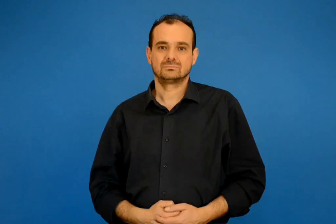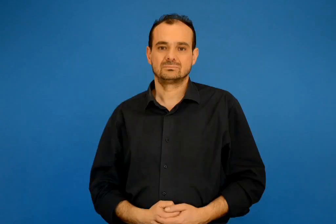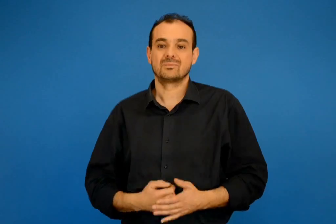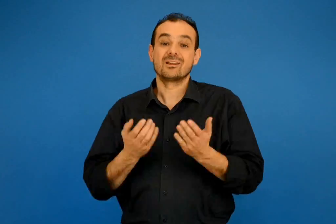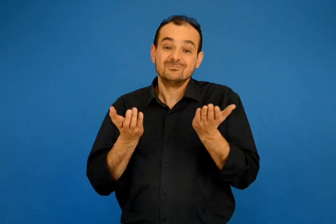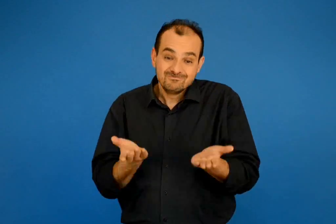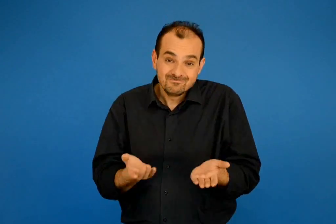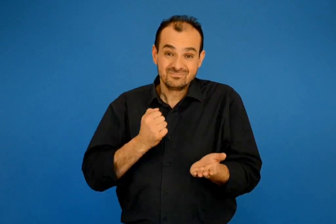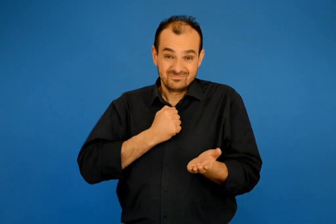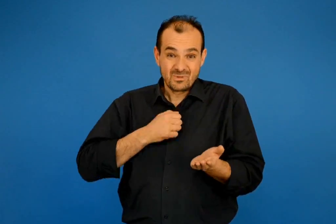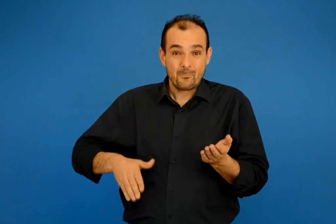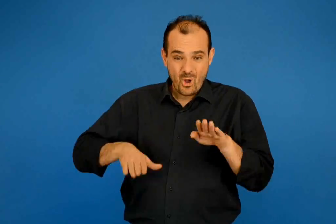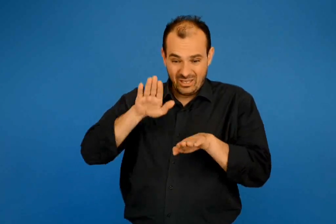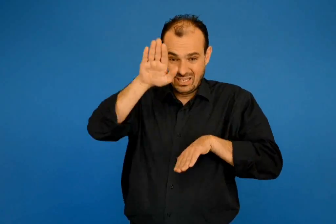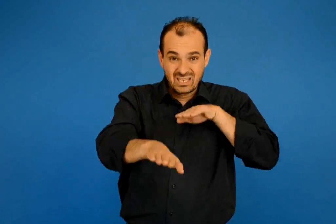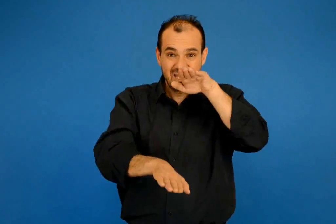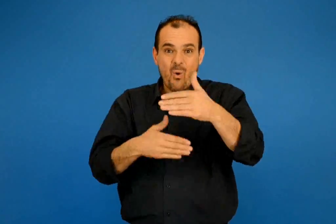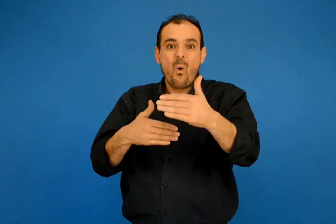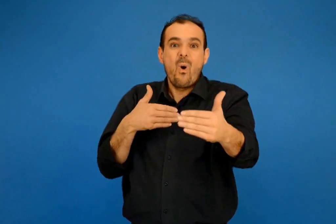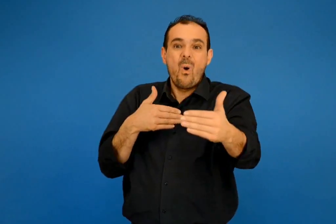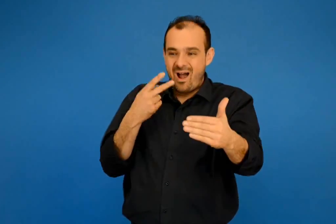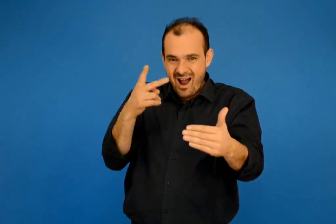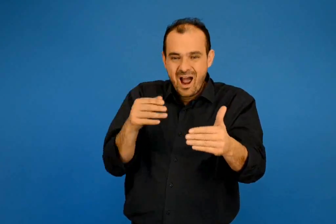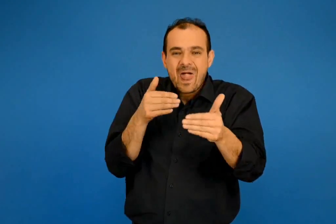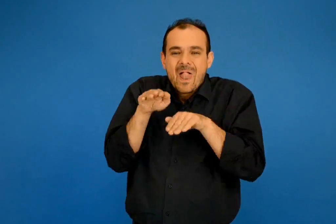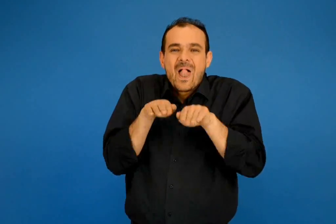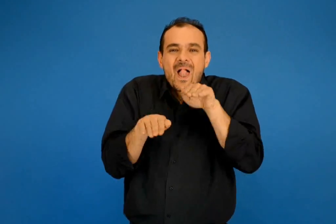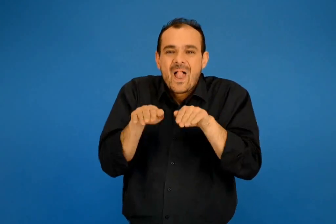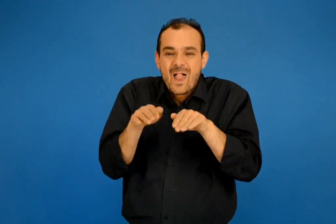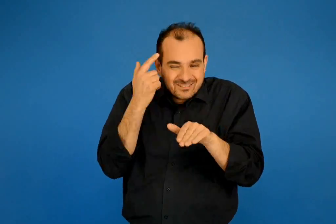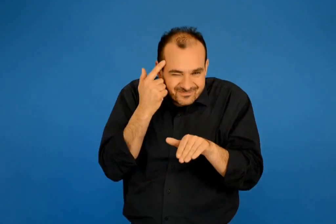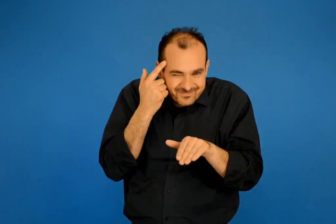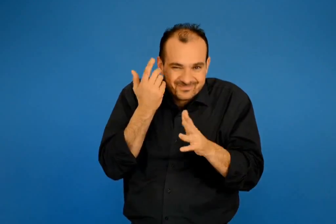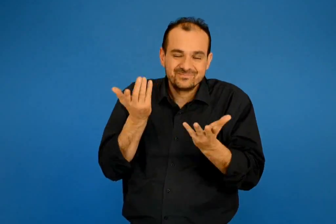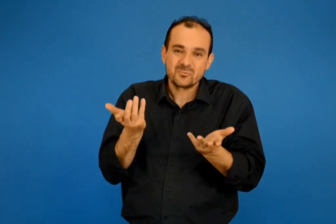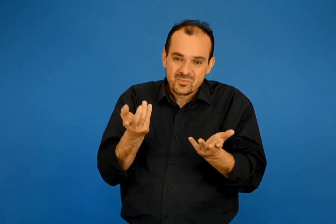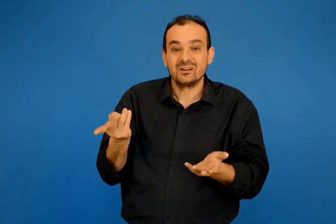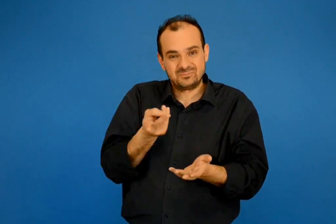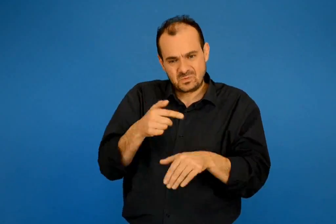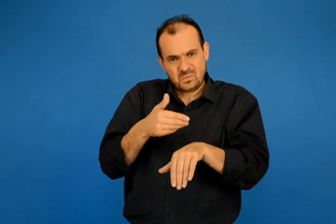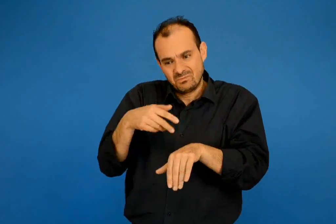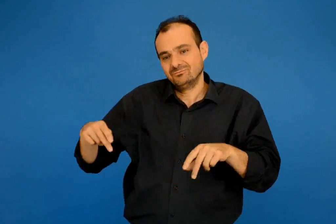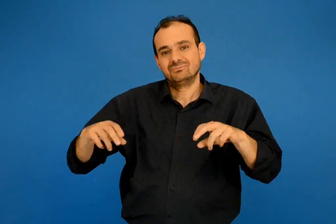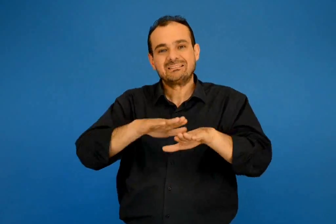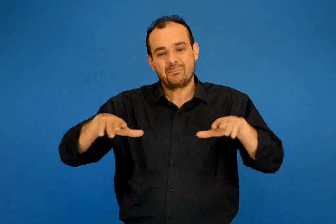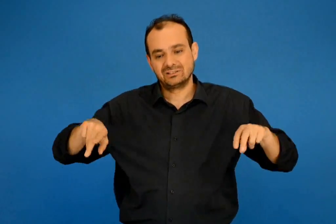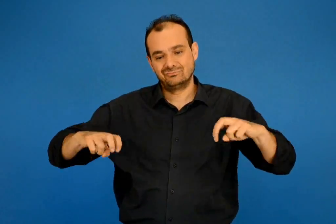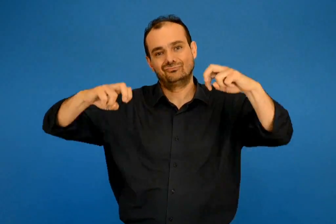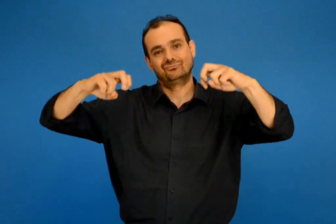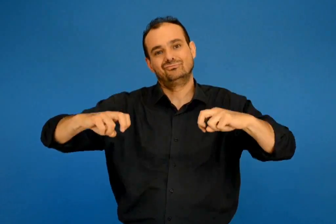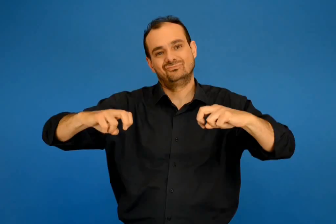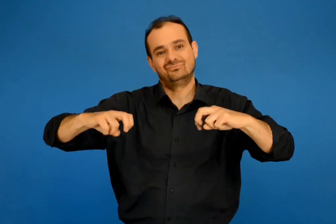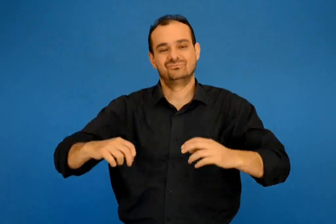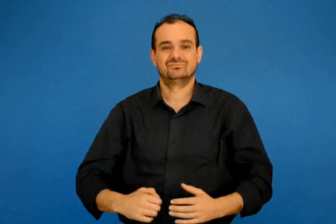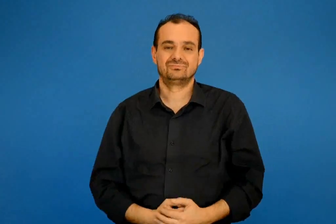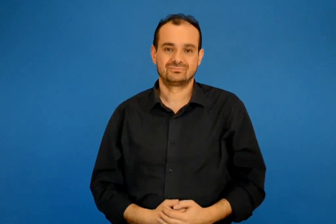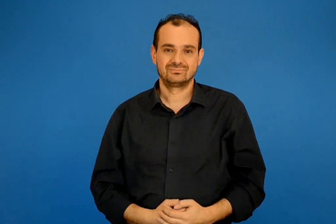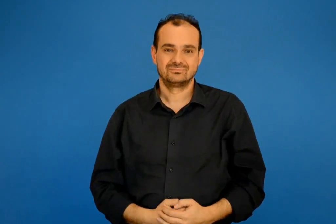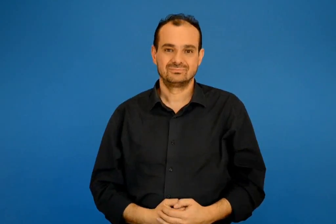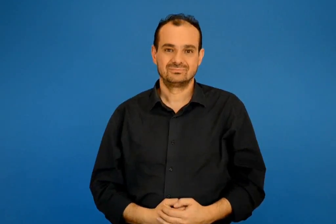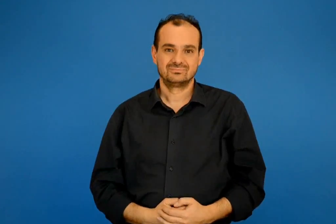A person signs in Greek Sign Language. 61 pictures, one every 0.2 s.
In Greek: μήπως επειδή τα ποδαράκια της κορούλας μου είναι ακόμη πιο μικρά από τα δικά μου ; λέει σε λίγο κάθονται και οι δυο στο τραπέζι
